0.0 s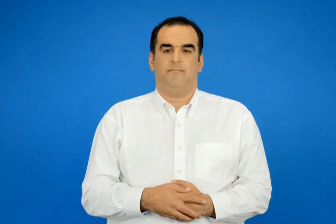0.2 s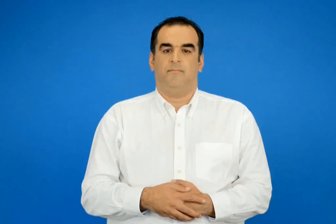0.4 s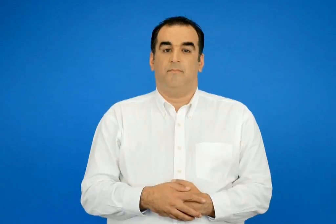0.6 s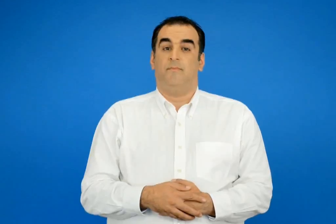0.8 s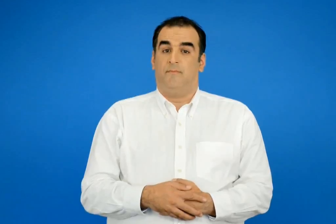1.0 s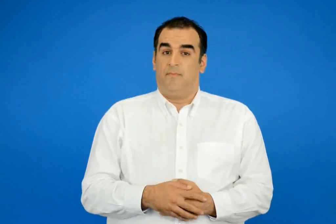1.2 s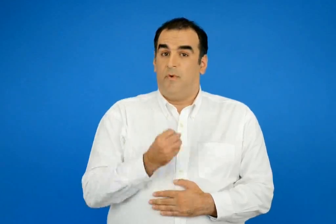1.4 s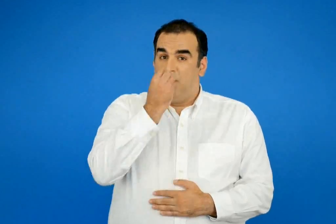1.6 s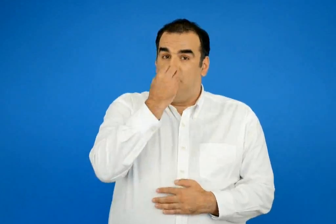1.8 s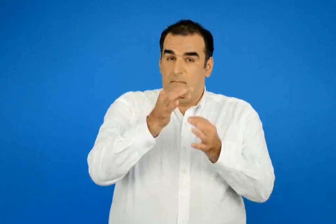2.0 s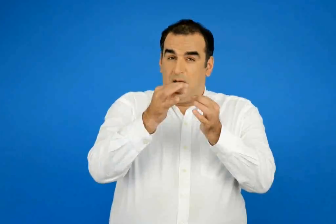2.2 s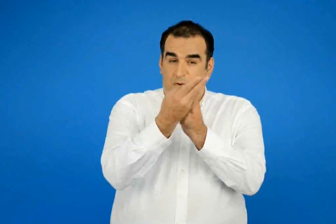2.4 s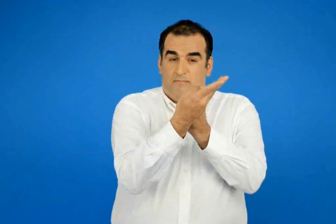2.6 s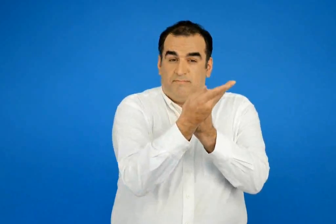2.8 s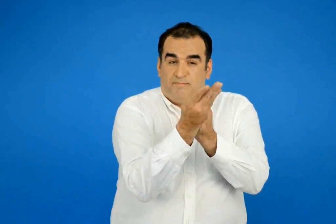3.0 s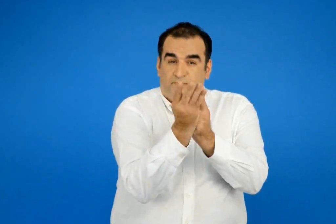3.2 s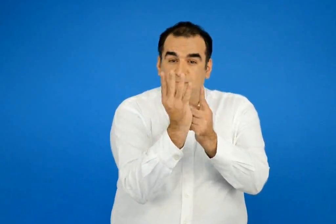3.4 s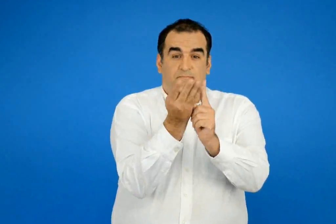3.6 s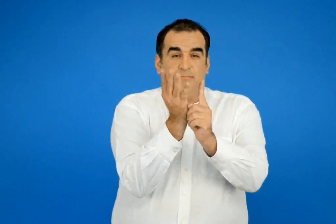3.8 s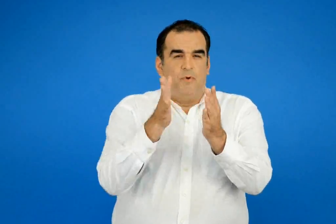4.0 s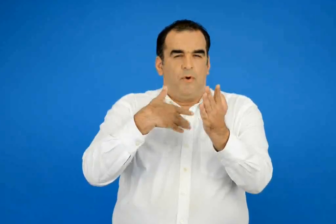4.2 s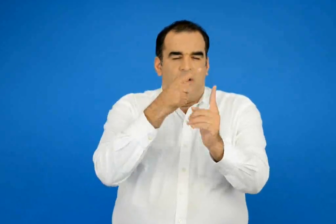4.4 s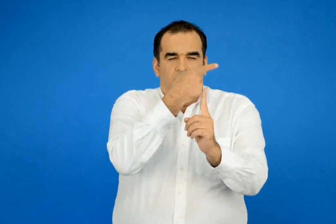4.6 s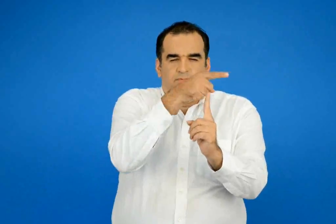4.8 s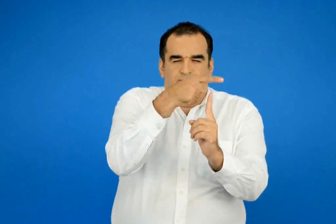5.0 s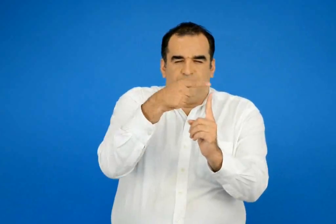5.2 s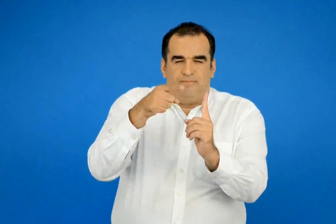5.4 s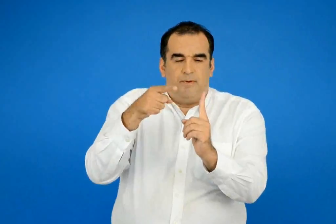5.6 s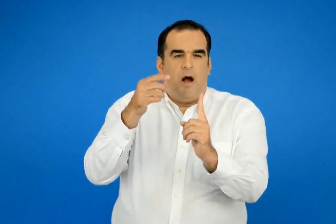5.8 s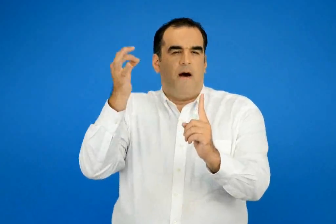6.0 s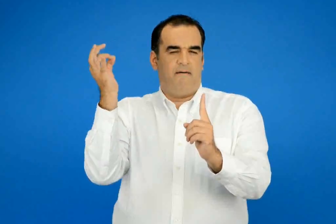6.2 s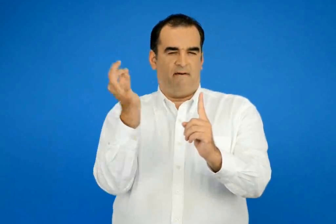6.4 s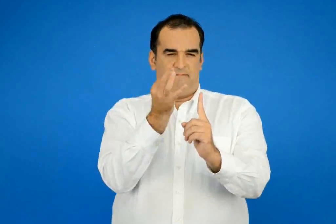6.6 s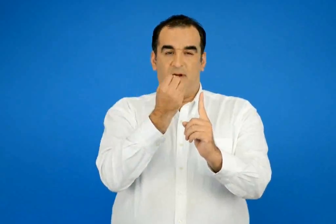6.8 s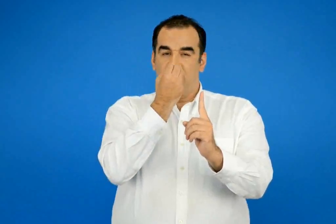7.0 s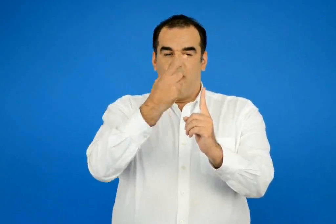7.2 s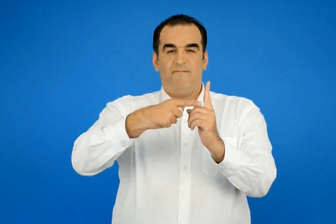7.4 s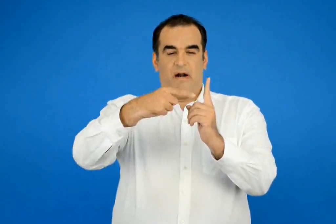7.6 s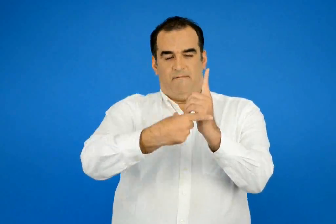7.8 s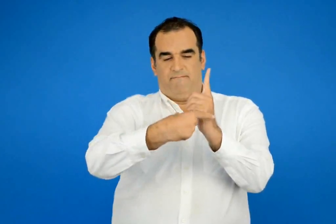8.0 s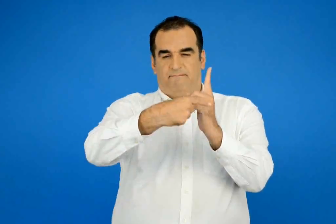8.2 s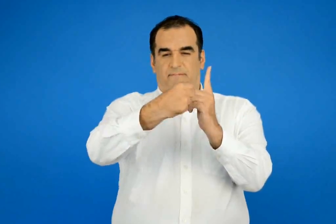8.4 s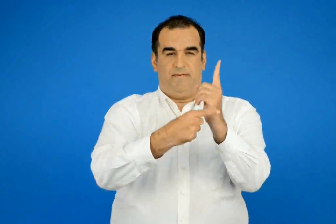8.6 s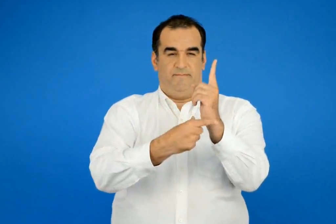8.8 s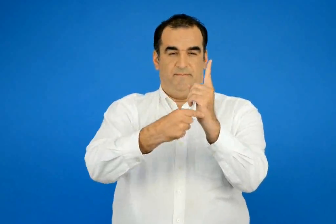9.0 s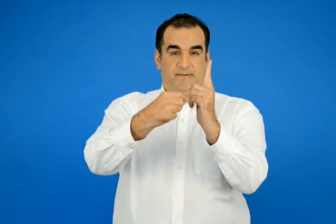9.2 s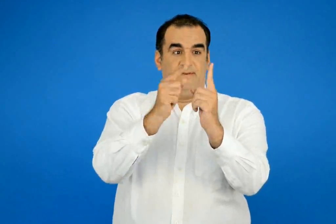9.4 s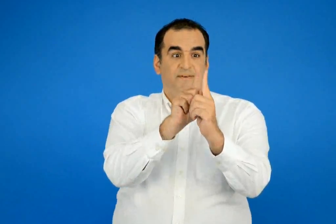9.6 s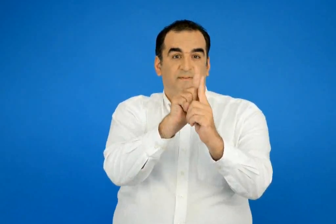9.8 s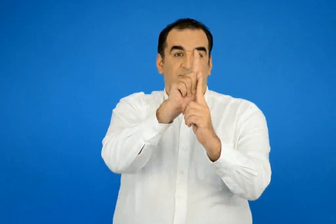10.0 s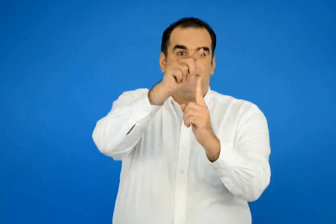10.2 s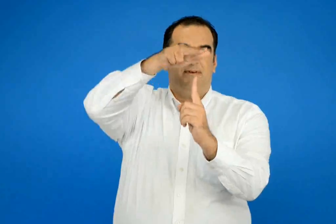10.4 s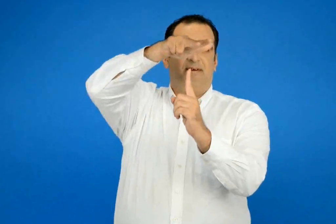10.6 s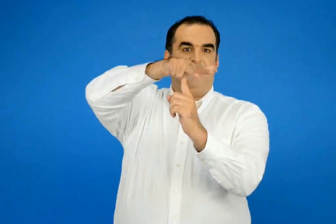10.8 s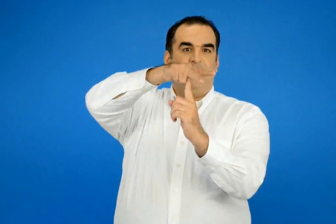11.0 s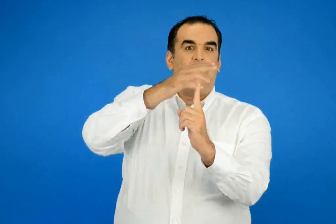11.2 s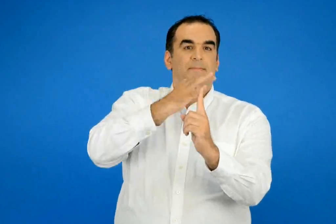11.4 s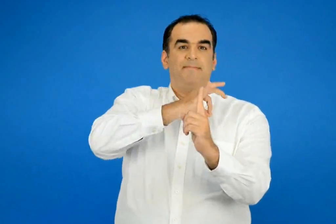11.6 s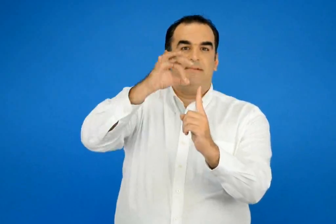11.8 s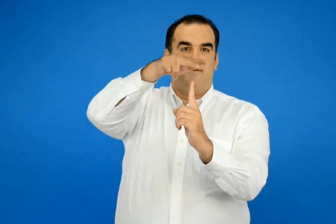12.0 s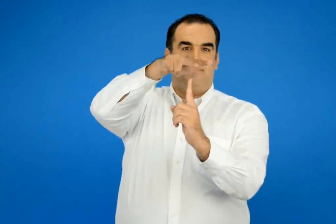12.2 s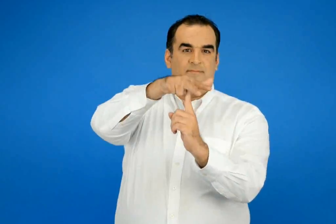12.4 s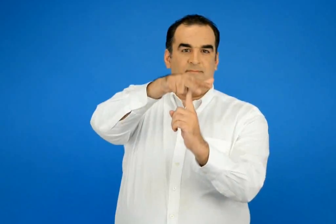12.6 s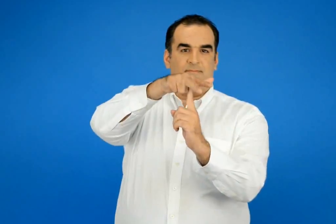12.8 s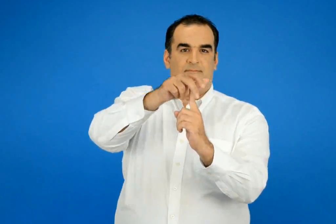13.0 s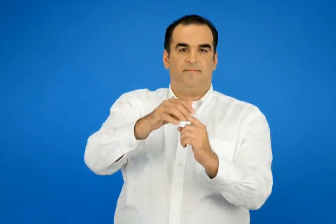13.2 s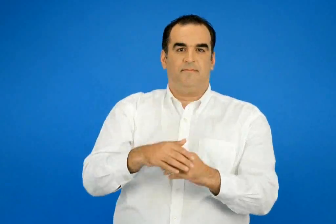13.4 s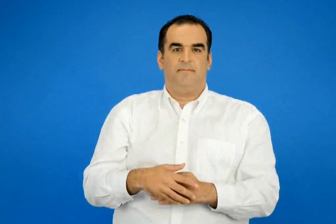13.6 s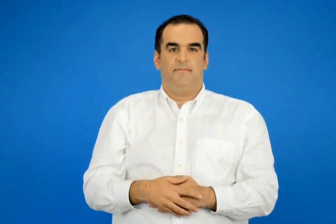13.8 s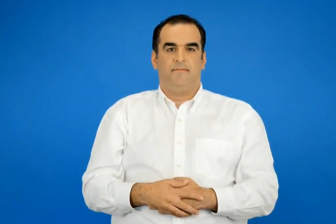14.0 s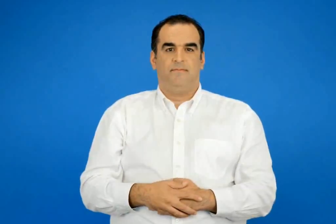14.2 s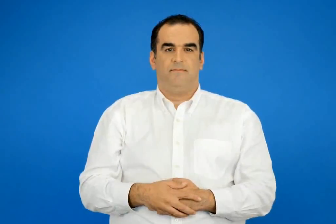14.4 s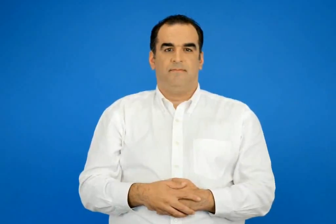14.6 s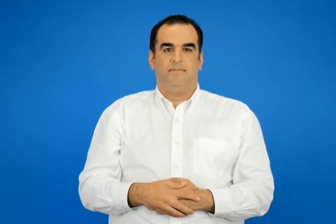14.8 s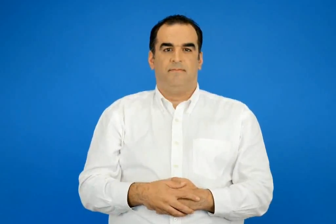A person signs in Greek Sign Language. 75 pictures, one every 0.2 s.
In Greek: και μακαρονολούλουδα πολύχρωμα κι ωραία με άνθη με φύλλα στην κορφή και μίσχο σαν κεραία
